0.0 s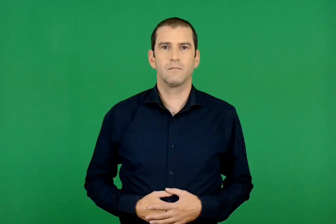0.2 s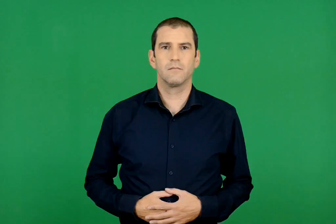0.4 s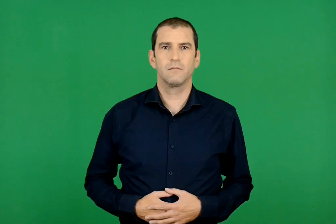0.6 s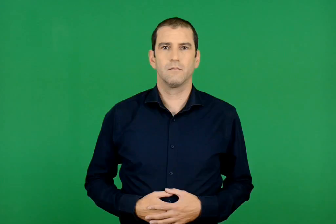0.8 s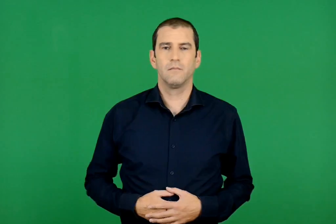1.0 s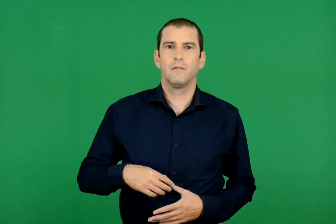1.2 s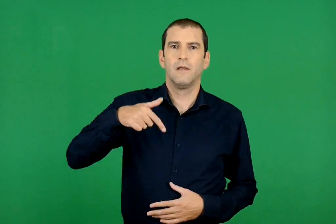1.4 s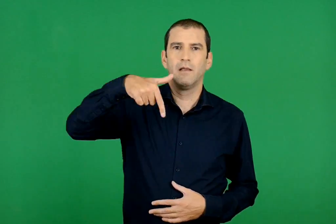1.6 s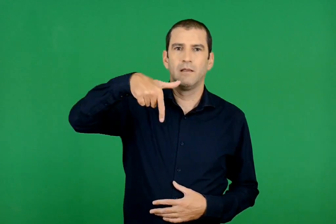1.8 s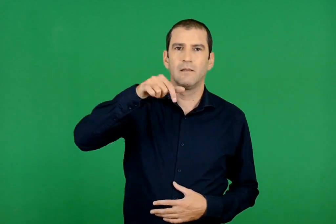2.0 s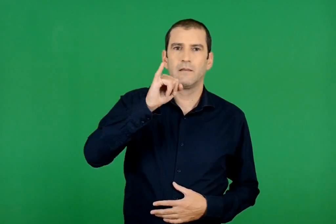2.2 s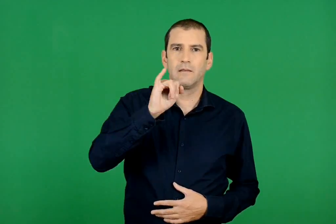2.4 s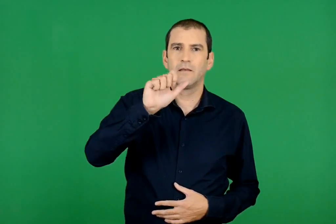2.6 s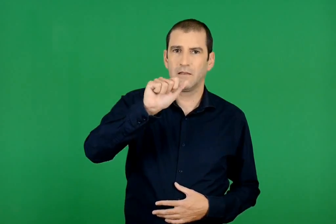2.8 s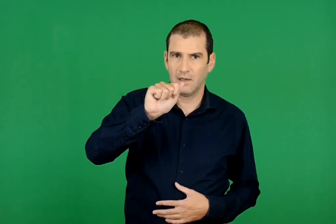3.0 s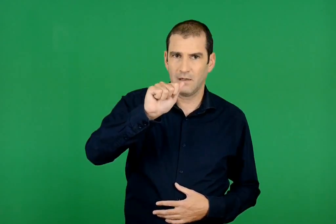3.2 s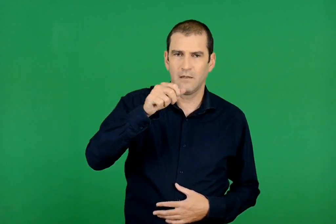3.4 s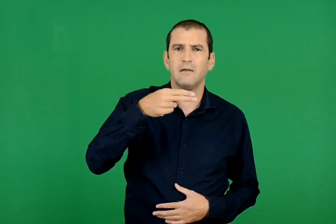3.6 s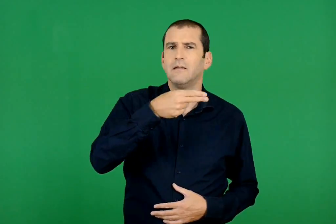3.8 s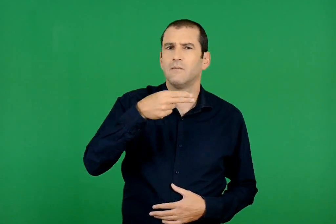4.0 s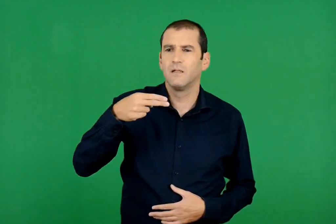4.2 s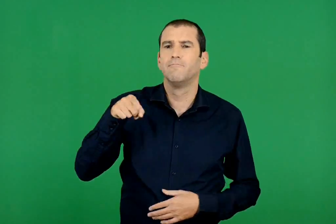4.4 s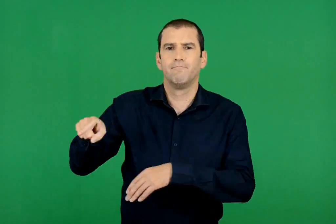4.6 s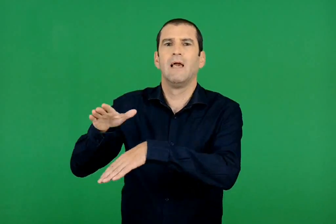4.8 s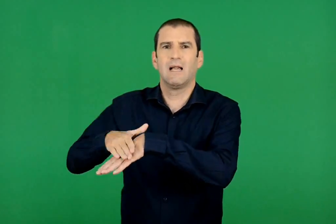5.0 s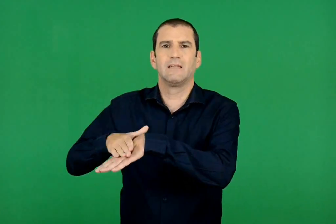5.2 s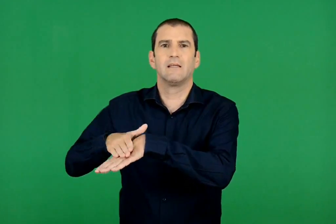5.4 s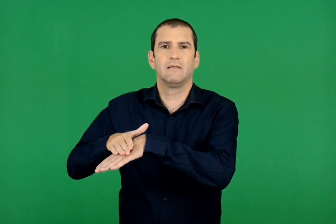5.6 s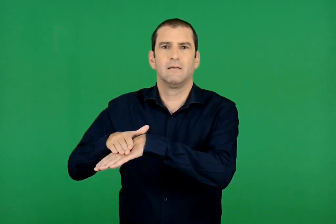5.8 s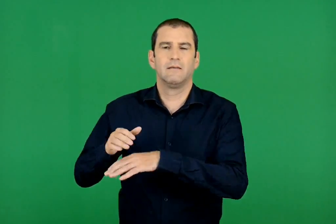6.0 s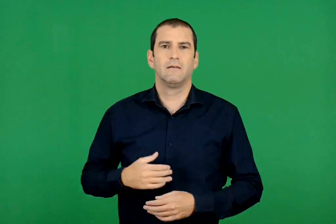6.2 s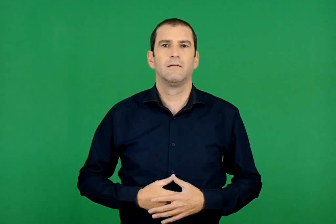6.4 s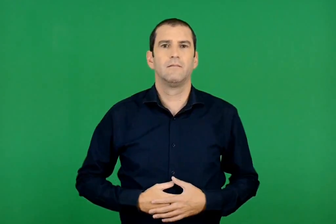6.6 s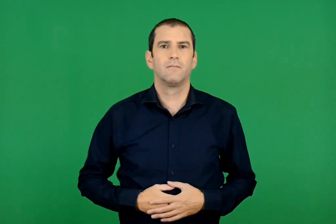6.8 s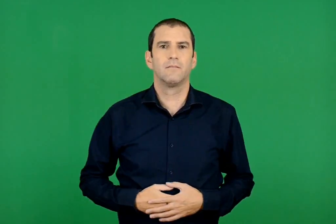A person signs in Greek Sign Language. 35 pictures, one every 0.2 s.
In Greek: για εξαιτίας
